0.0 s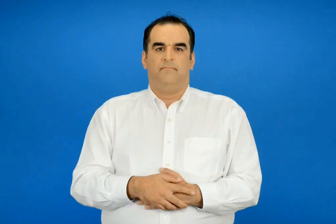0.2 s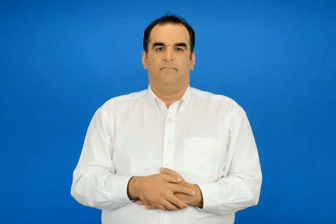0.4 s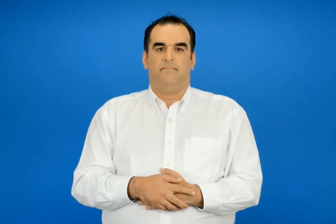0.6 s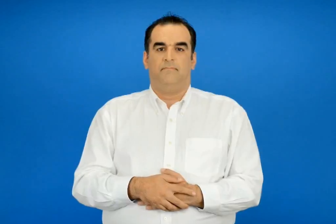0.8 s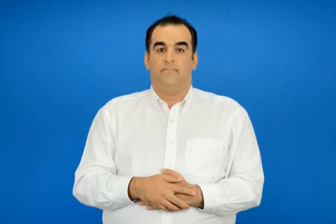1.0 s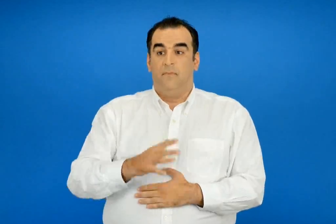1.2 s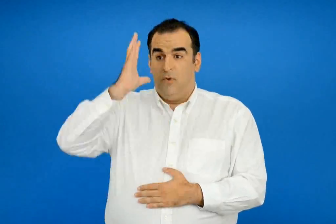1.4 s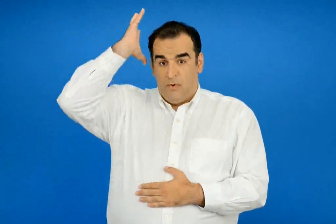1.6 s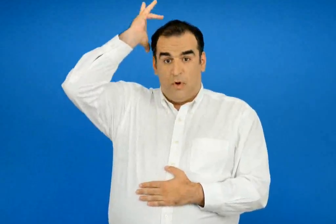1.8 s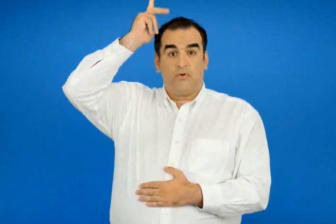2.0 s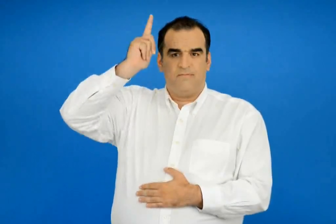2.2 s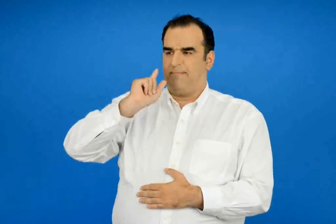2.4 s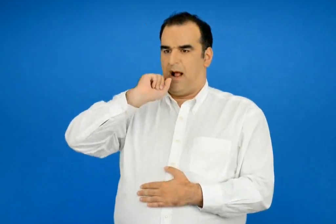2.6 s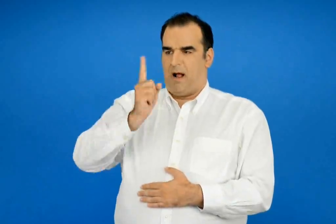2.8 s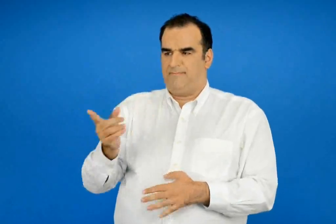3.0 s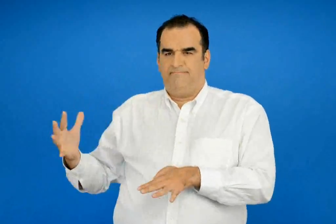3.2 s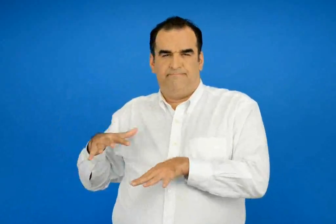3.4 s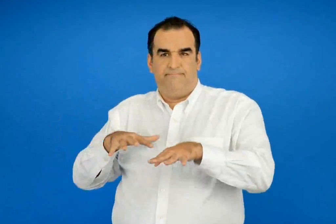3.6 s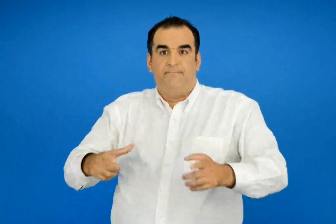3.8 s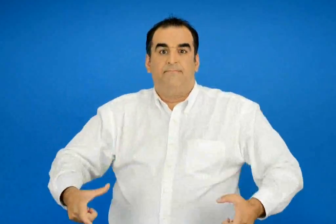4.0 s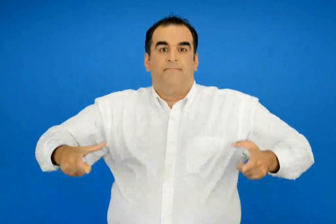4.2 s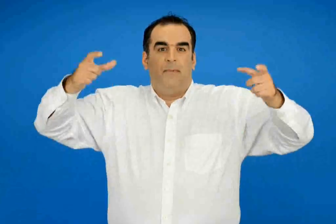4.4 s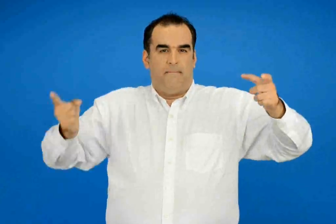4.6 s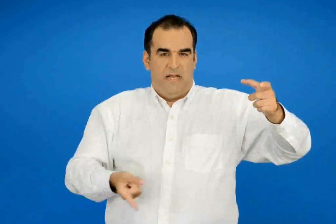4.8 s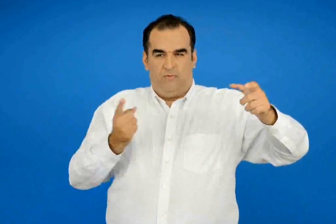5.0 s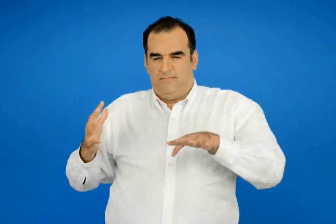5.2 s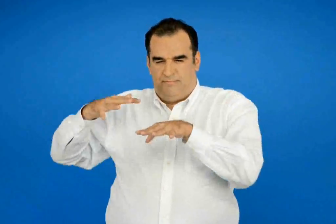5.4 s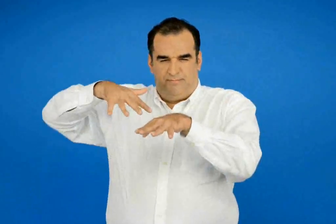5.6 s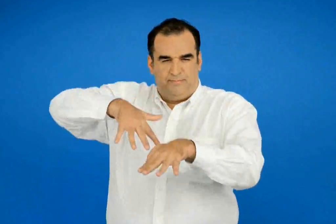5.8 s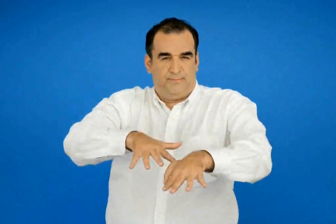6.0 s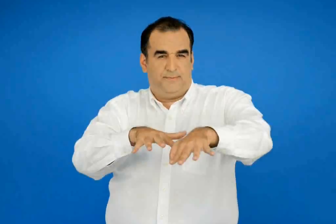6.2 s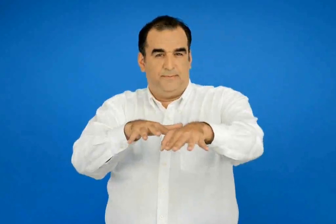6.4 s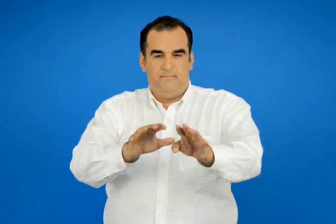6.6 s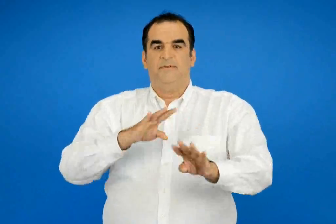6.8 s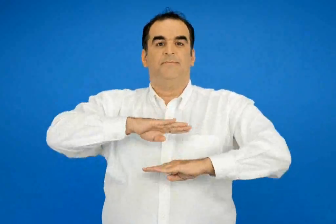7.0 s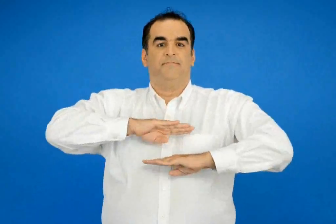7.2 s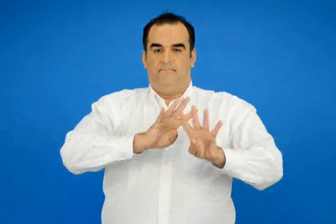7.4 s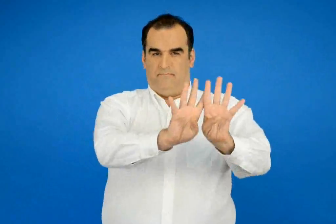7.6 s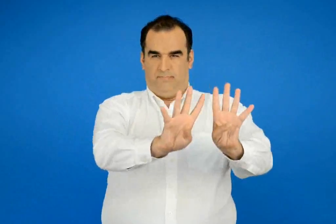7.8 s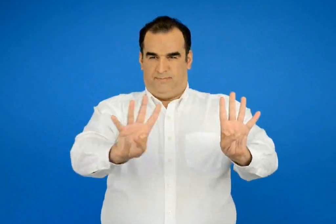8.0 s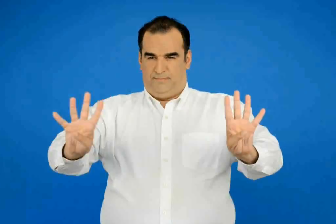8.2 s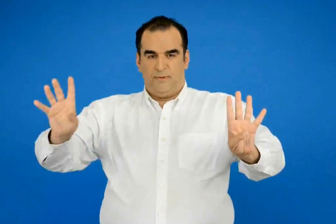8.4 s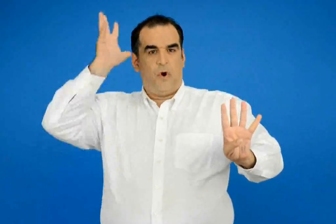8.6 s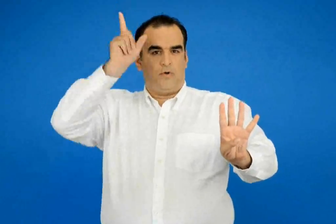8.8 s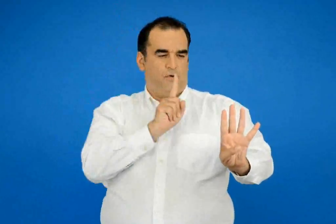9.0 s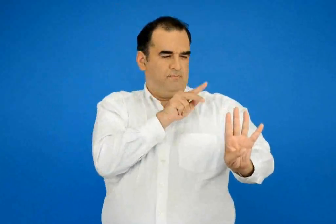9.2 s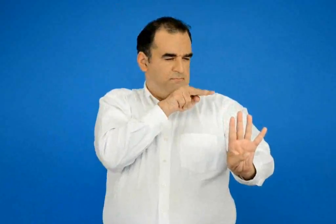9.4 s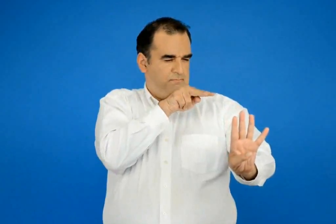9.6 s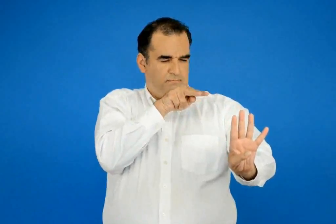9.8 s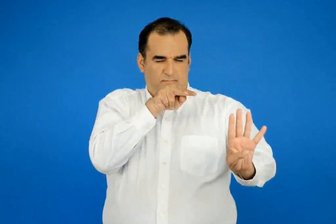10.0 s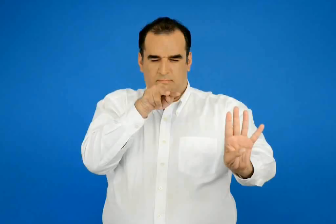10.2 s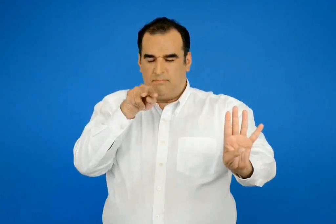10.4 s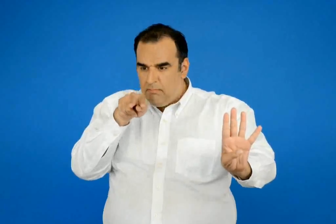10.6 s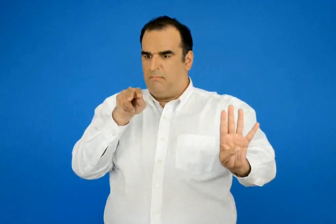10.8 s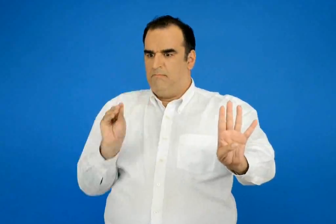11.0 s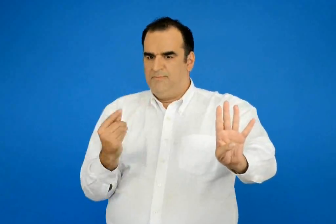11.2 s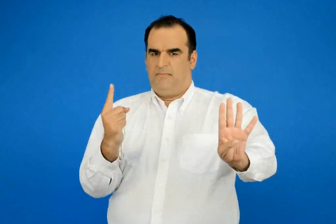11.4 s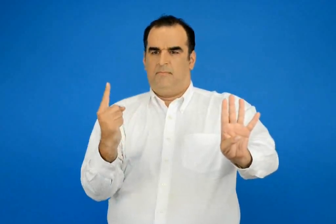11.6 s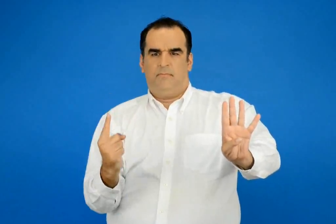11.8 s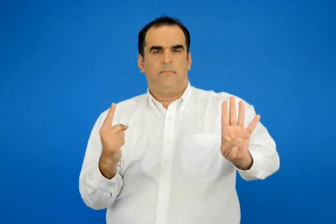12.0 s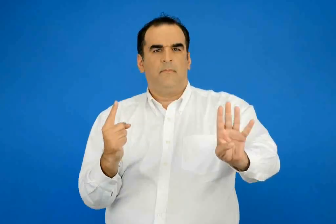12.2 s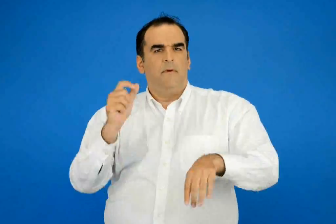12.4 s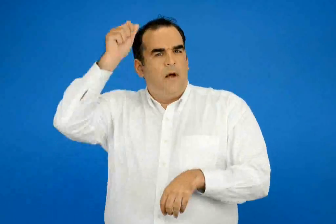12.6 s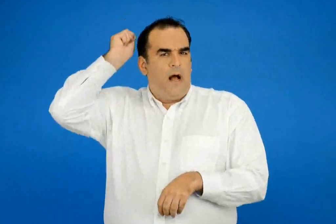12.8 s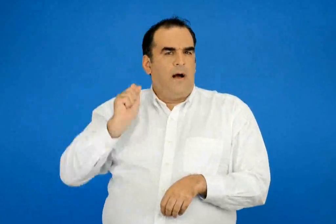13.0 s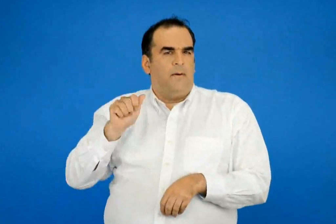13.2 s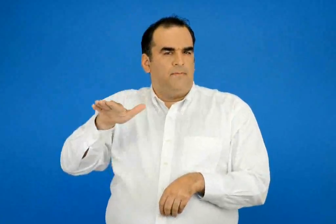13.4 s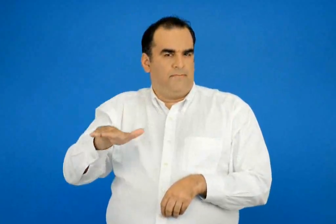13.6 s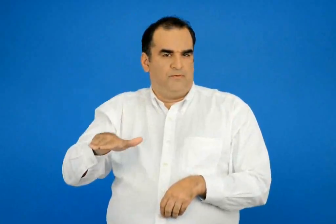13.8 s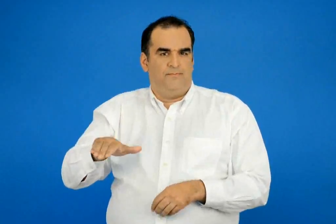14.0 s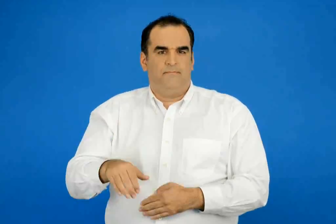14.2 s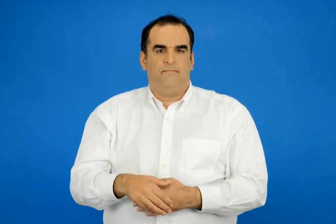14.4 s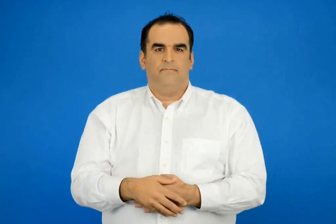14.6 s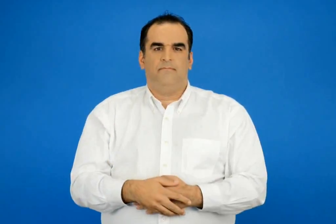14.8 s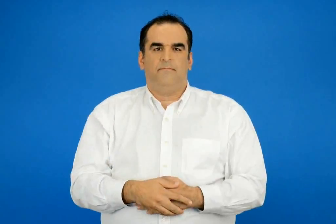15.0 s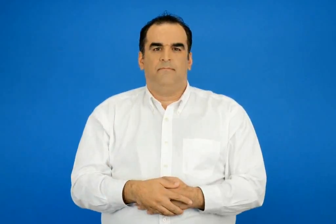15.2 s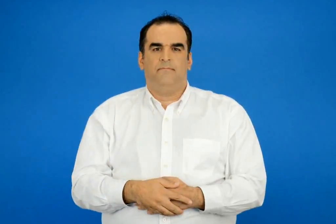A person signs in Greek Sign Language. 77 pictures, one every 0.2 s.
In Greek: όταν ο γέρος έδωσε προσταγή να ταμπουρωθούνε στους μύλους κι έκανε επιθεώρηση στο στρατό του είδε μπροστά του σε μια στιγμή και τον ασημάκη
